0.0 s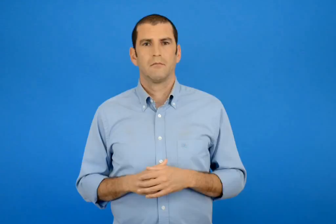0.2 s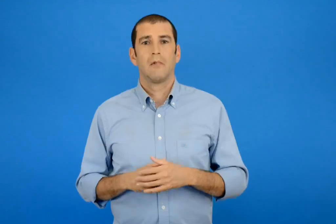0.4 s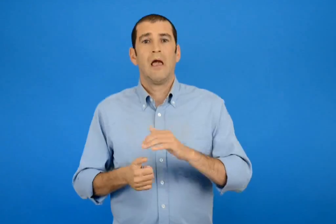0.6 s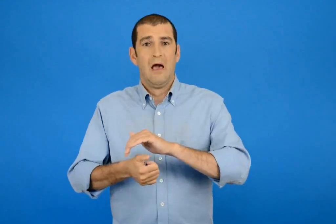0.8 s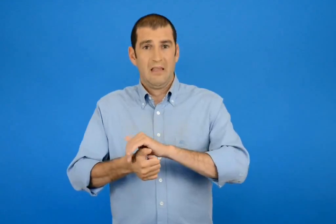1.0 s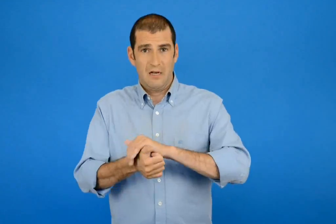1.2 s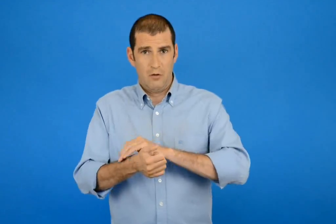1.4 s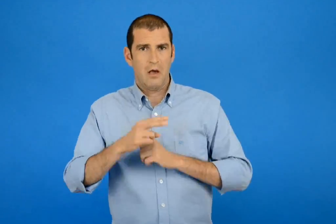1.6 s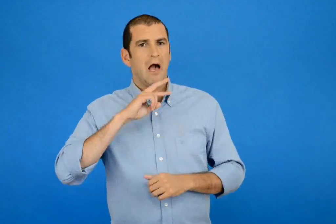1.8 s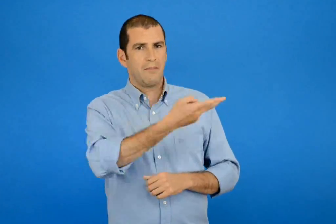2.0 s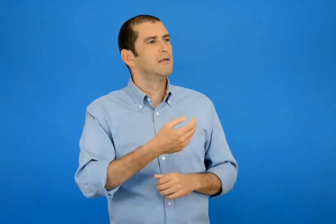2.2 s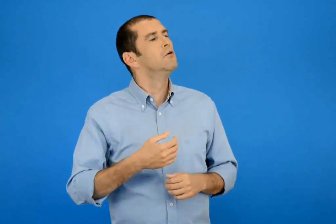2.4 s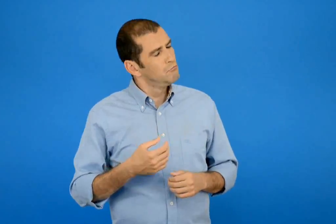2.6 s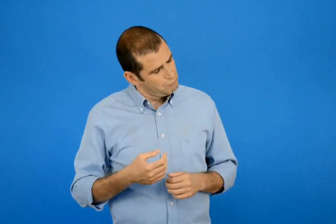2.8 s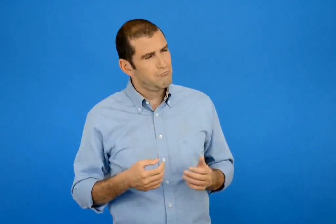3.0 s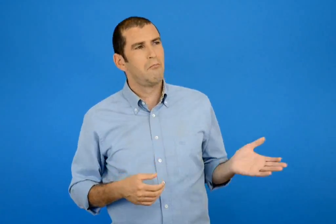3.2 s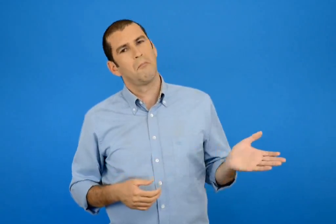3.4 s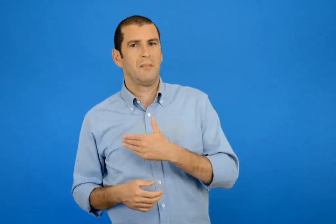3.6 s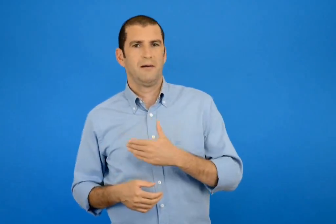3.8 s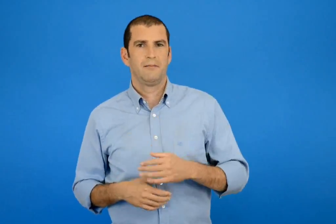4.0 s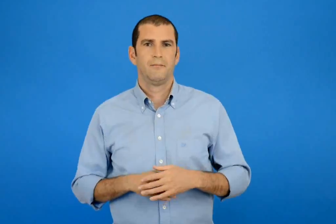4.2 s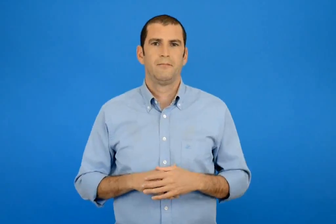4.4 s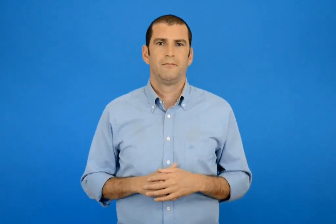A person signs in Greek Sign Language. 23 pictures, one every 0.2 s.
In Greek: ευχαρίστως απάντησε η χελώνα
